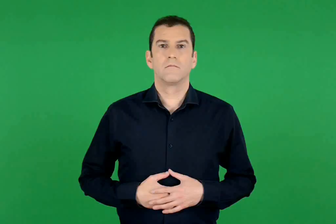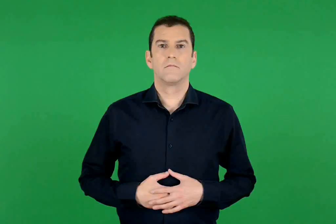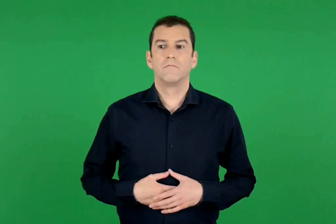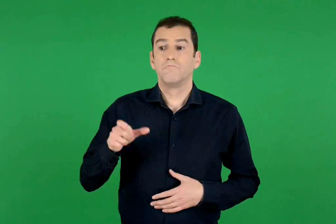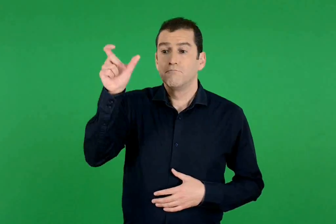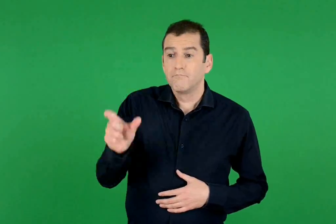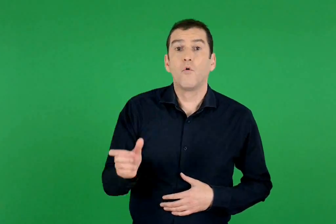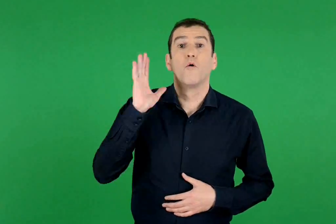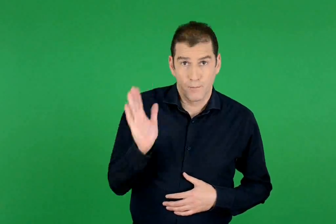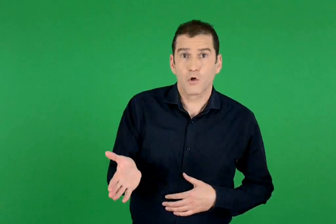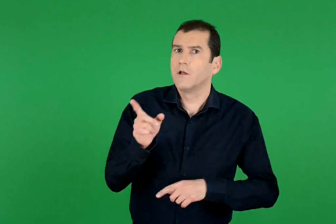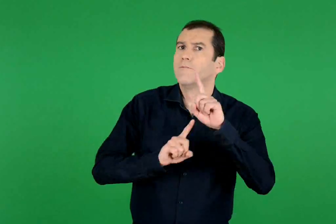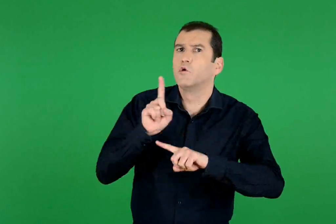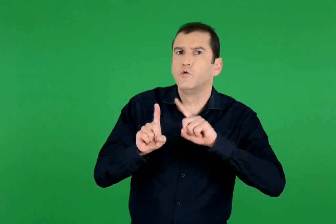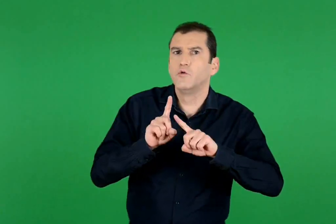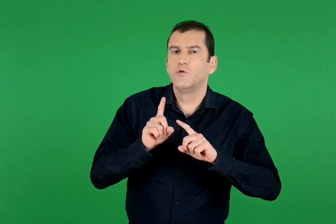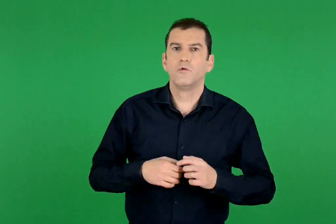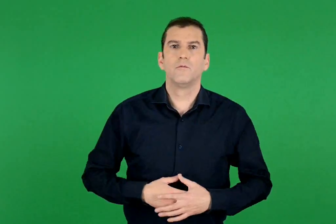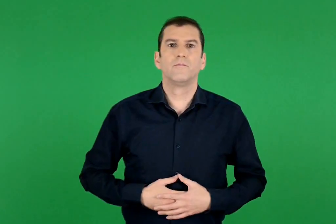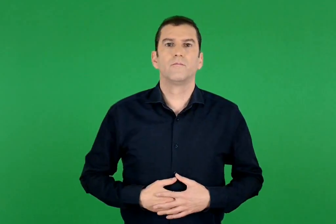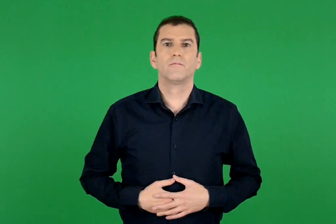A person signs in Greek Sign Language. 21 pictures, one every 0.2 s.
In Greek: ποιος μπορεί ;
